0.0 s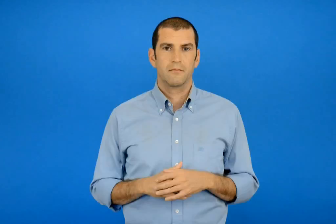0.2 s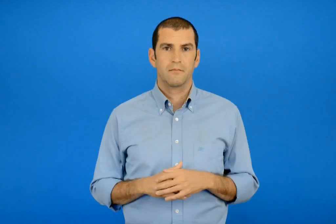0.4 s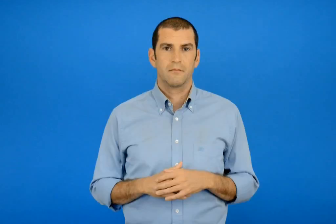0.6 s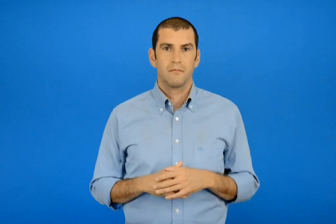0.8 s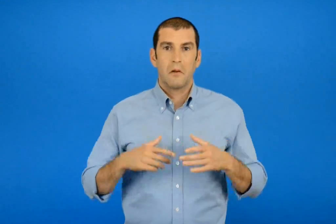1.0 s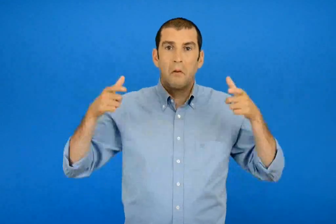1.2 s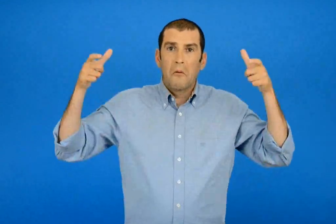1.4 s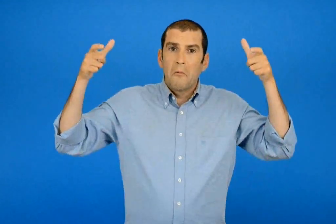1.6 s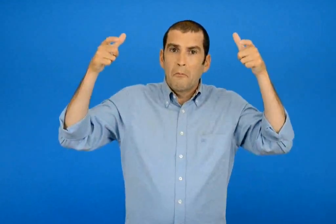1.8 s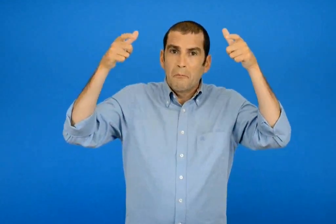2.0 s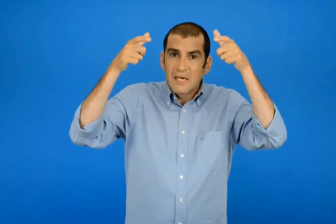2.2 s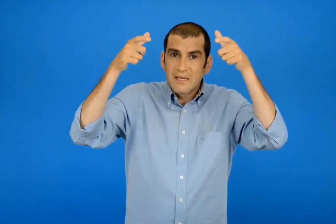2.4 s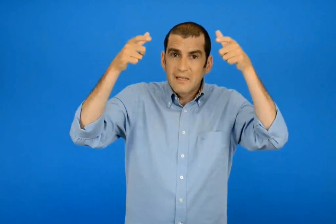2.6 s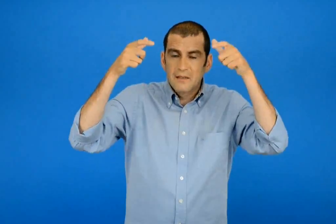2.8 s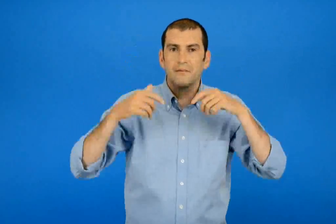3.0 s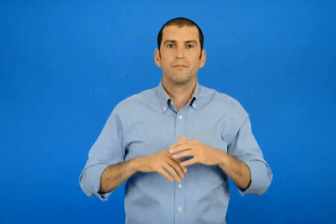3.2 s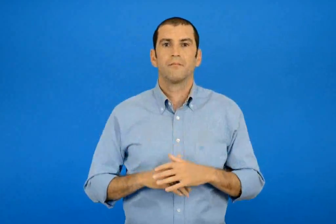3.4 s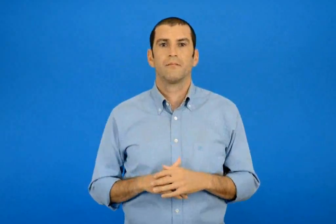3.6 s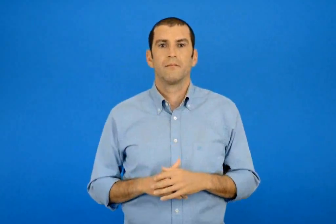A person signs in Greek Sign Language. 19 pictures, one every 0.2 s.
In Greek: μικρή
